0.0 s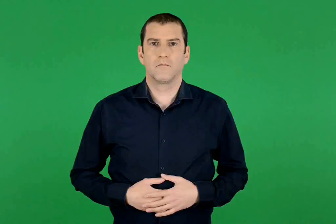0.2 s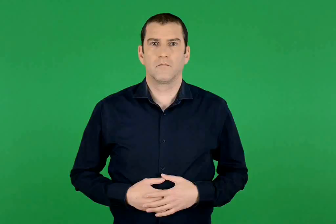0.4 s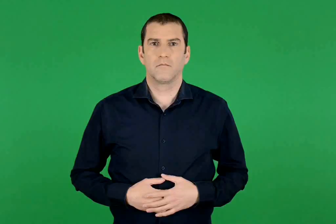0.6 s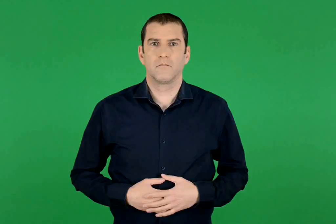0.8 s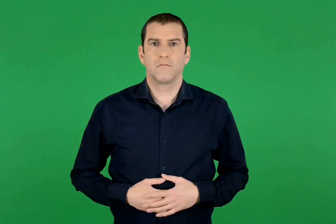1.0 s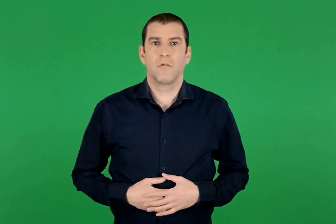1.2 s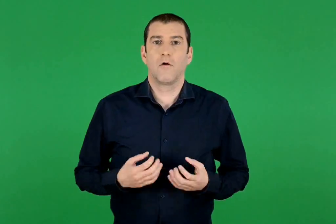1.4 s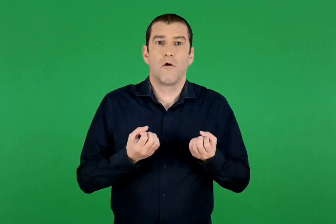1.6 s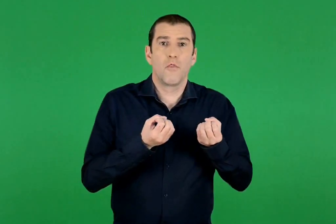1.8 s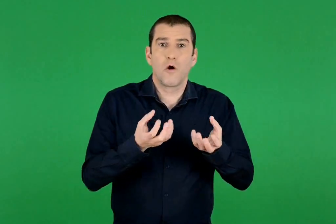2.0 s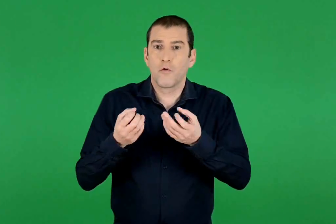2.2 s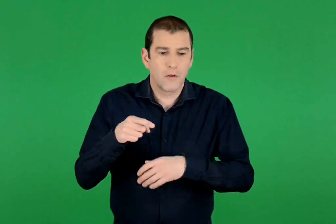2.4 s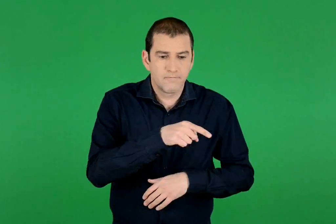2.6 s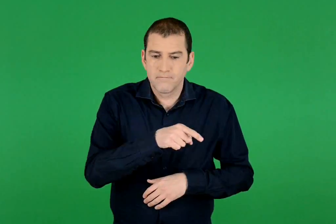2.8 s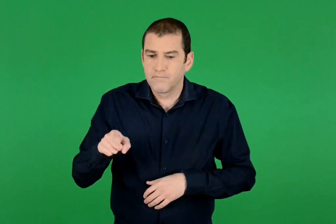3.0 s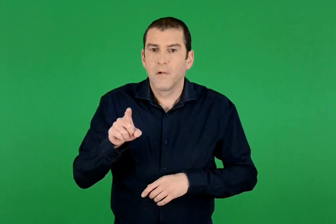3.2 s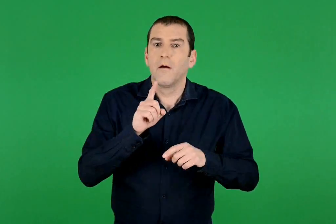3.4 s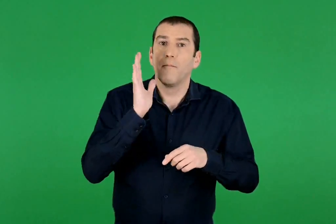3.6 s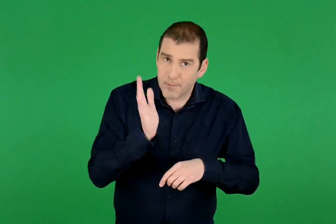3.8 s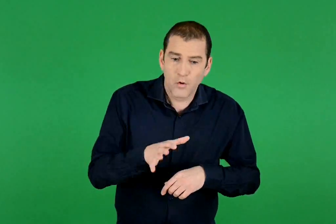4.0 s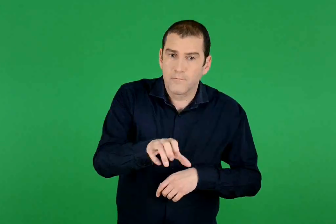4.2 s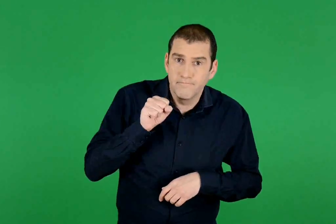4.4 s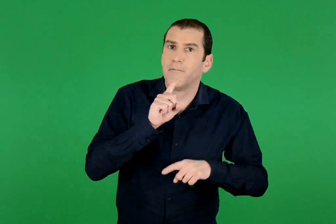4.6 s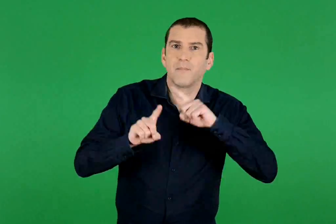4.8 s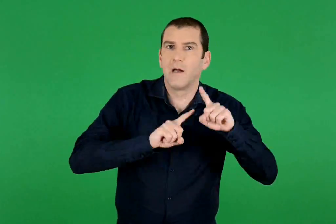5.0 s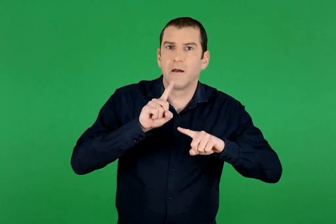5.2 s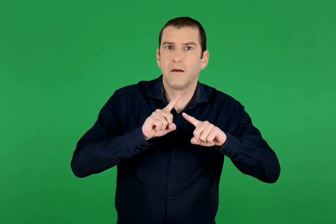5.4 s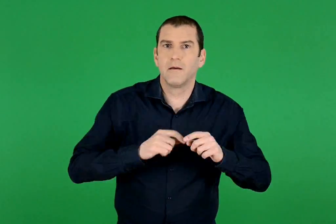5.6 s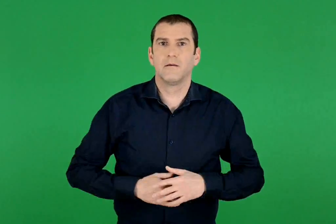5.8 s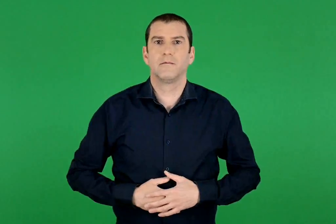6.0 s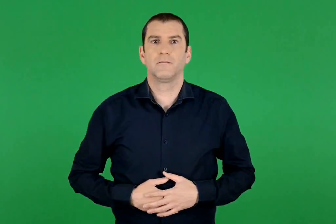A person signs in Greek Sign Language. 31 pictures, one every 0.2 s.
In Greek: ποια δώρα μπορεί να πάρει ;
